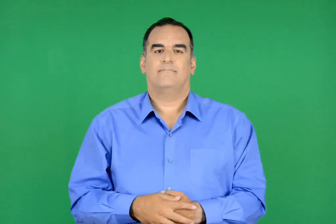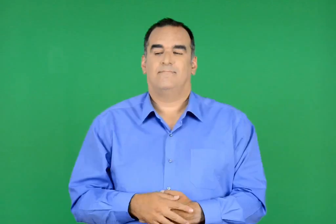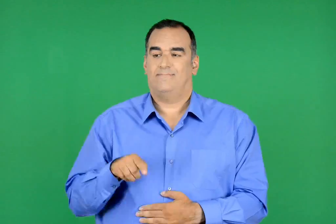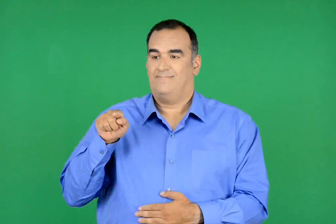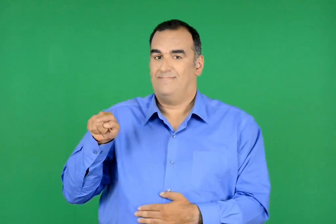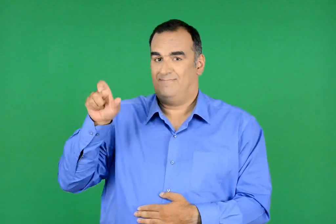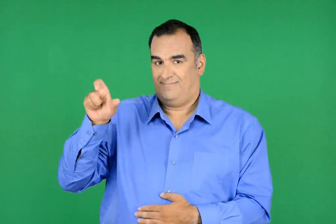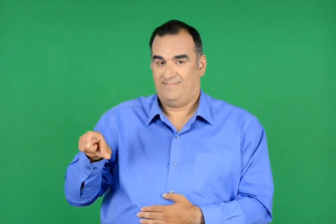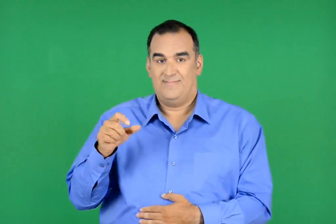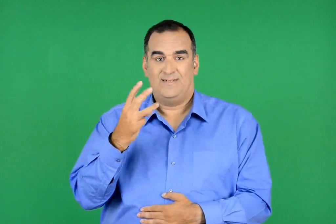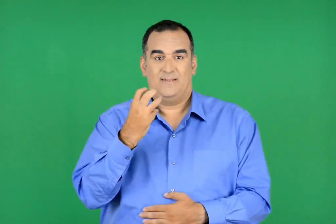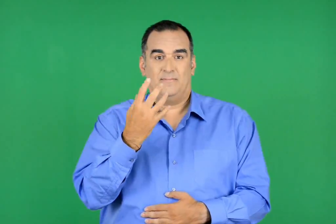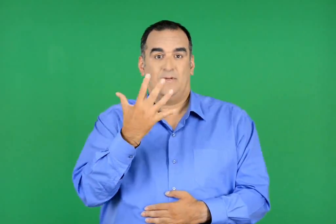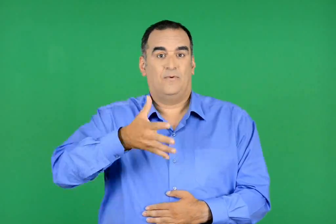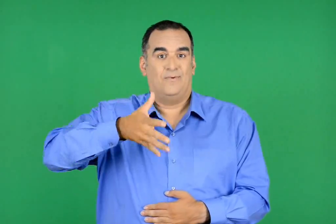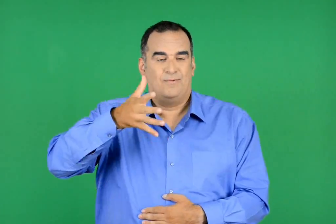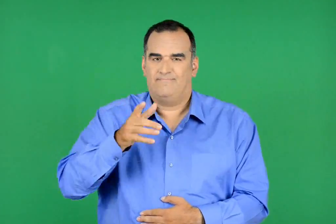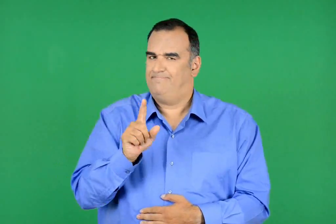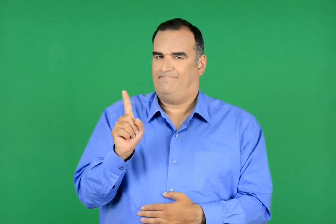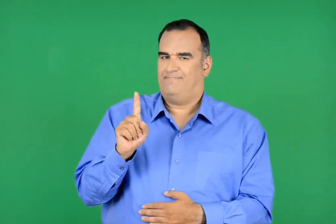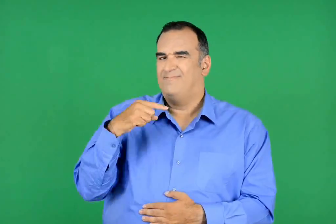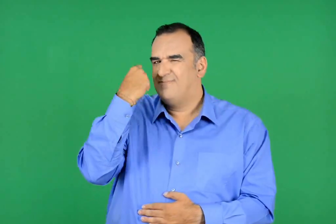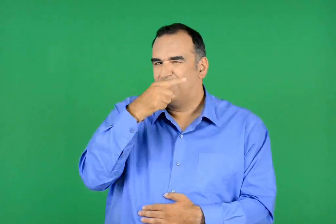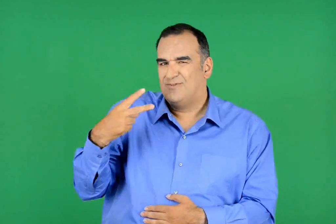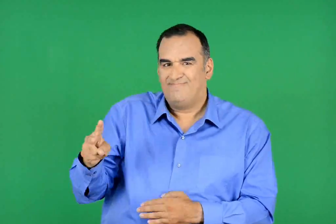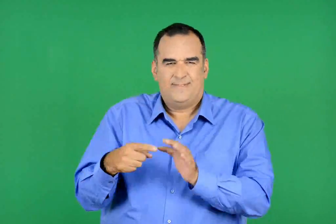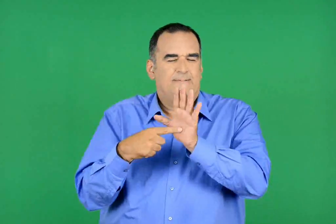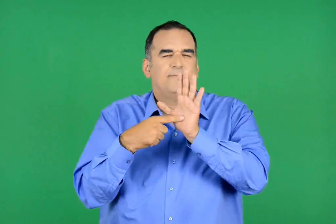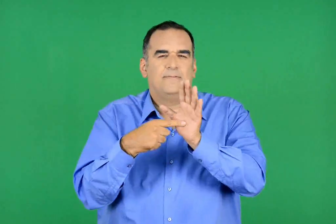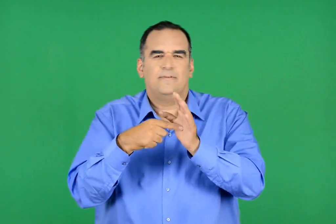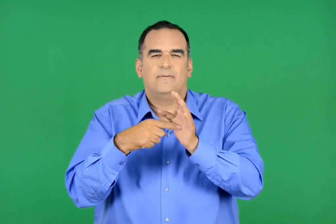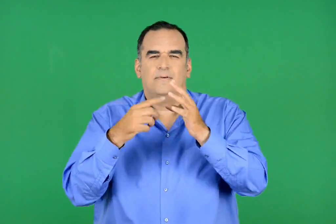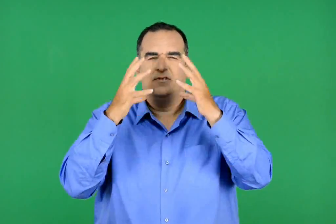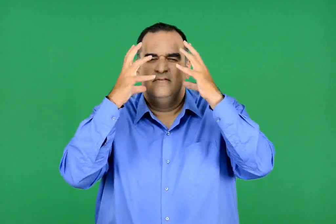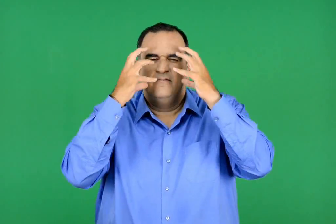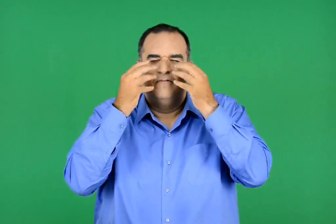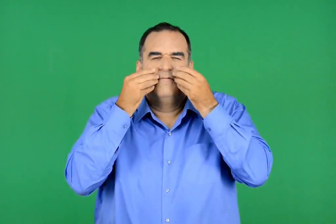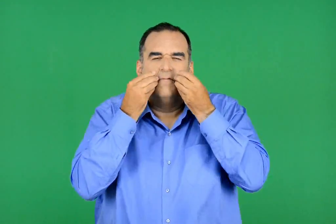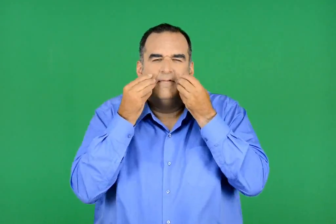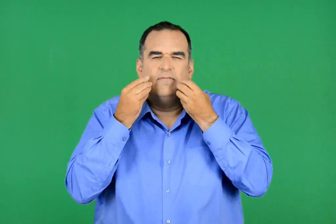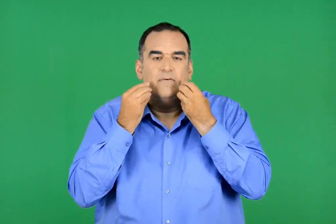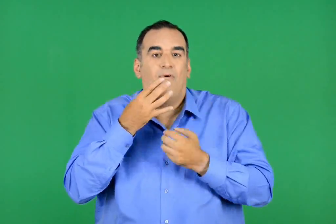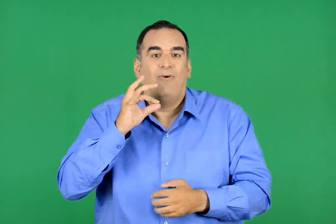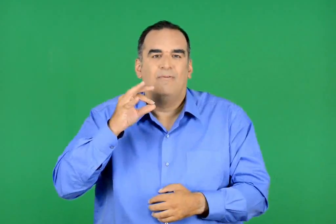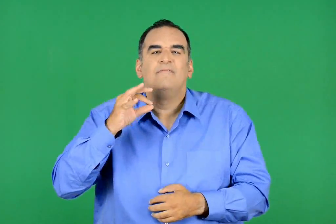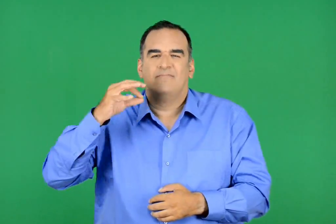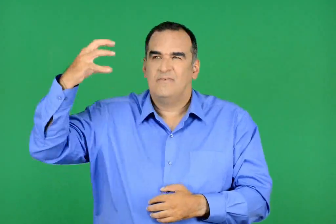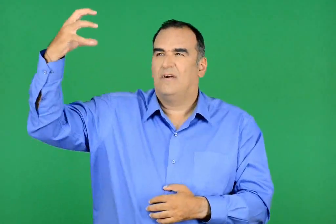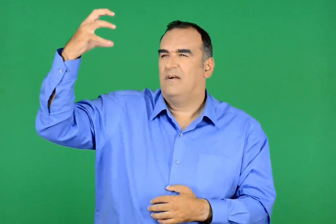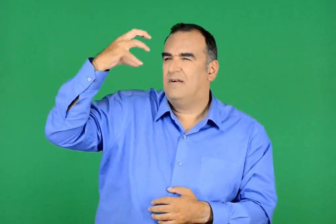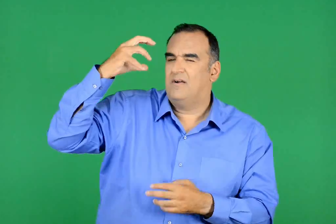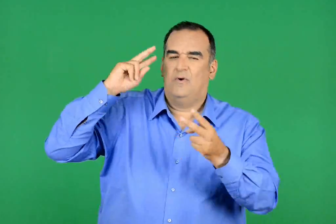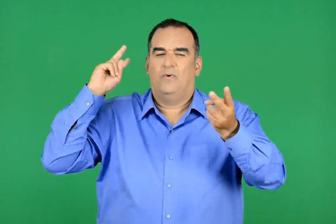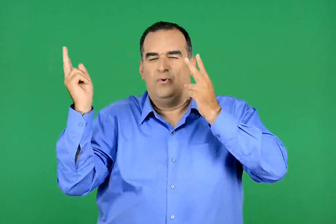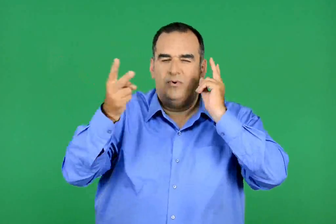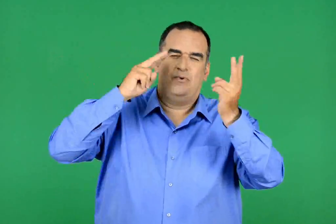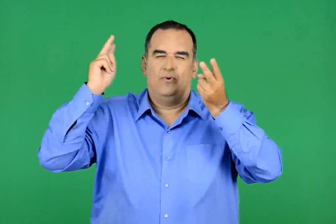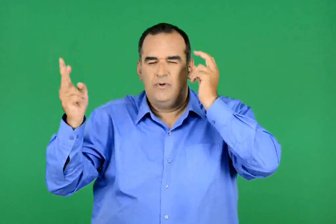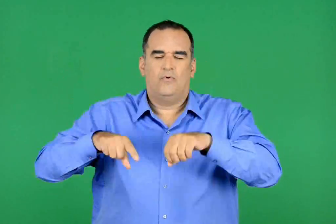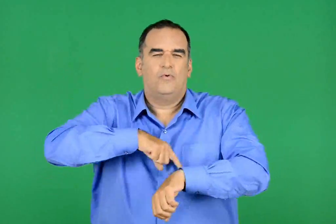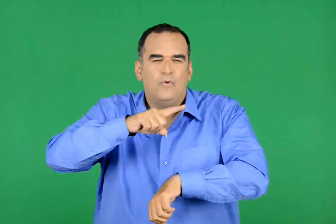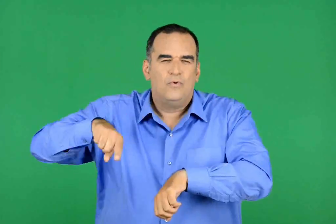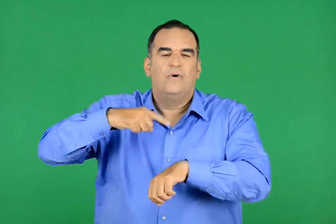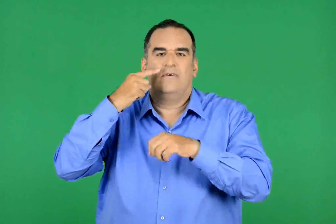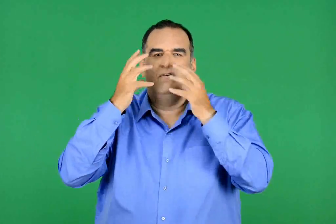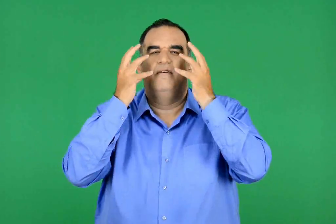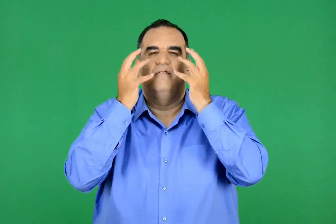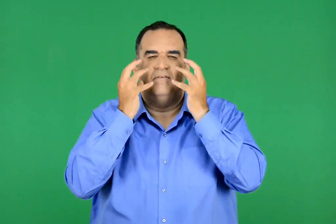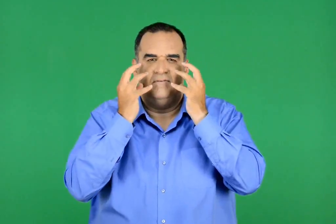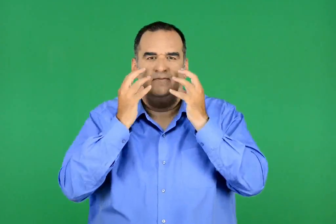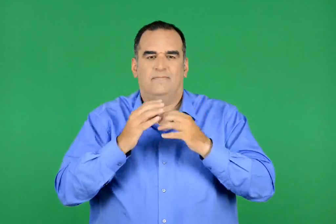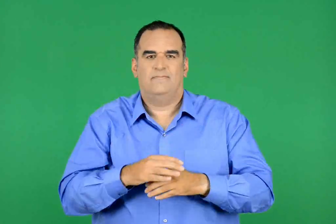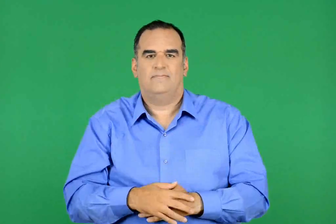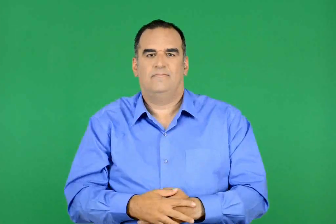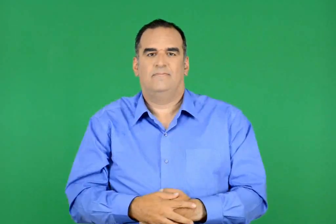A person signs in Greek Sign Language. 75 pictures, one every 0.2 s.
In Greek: δε θα ήταν πάνω από 35 χρονών. το πρόσωπό της όμως , γερασμένο και στεγνό , έδειχνε πως περνούσε πολλές ώρες στον αέρα και στον ήλιο
